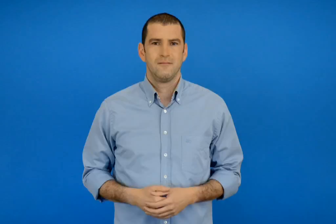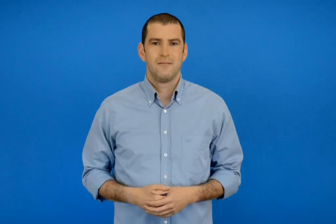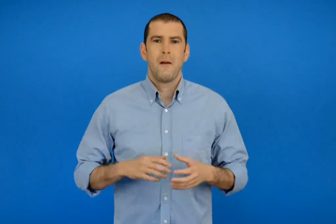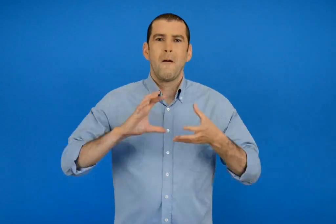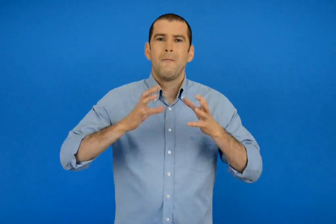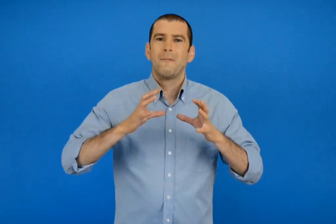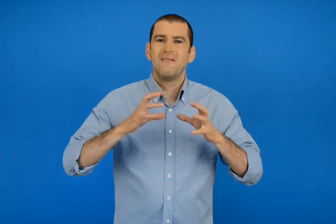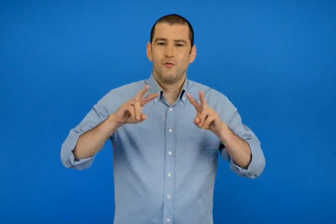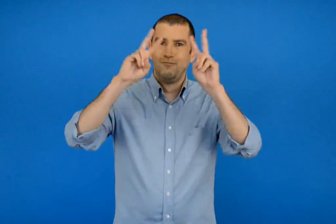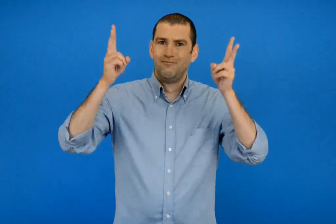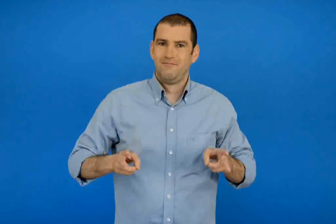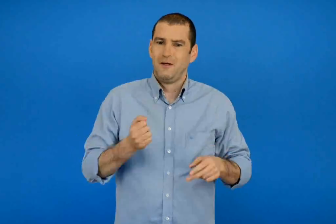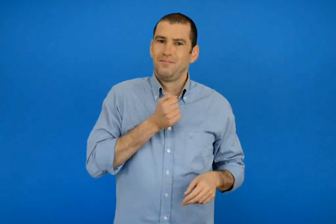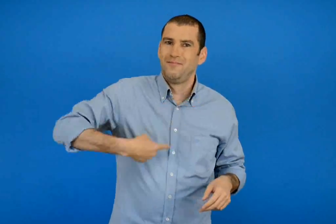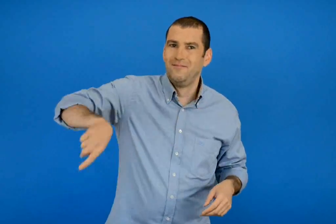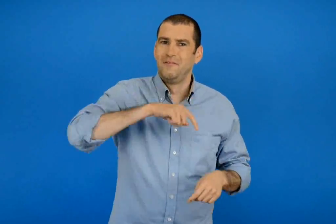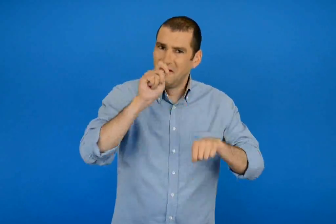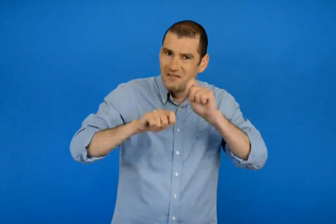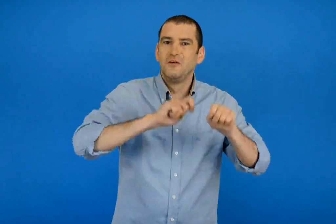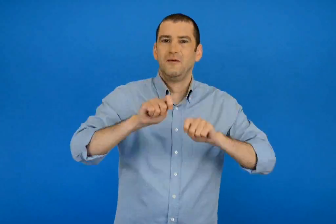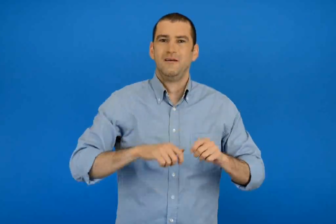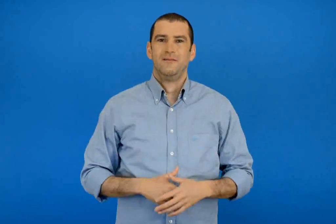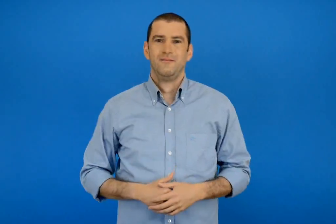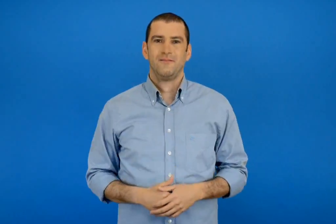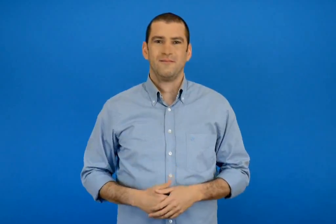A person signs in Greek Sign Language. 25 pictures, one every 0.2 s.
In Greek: να κάνουμε το δικό μας μανάβικο
